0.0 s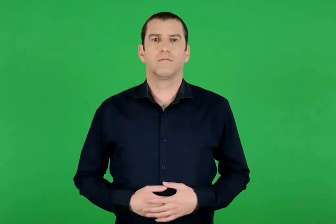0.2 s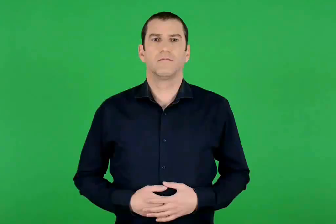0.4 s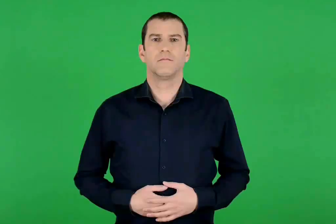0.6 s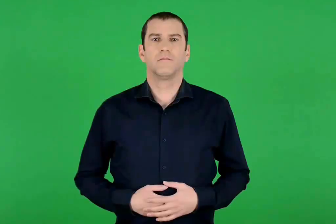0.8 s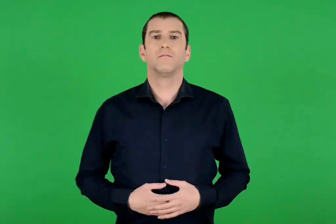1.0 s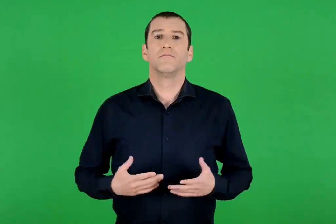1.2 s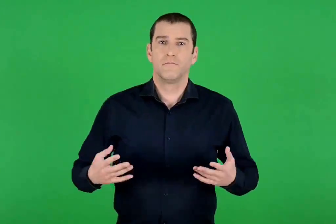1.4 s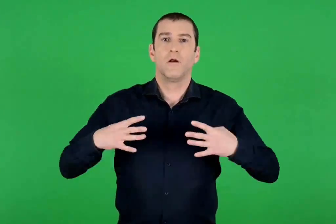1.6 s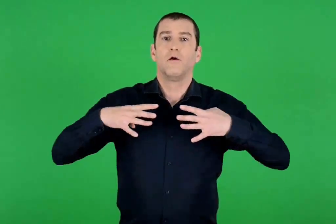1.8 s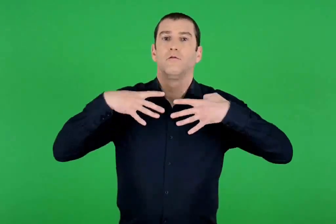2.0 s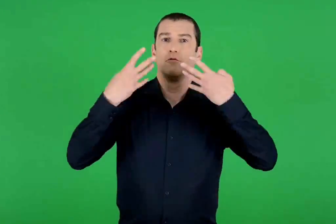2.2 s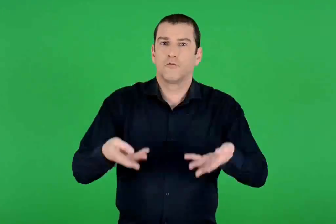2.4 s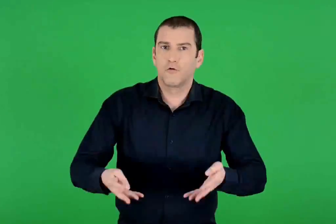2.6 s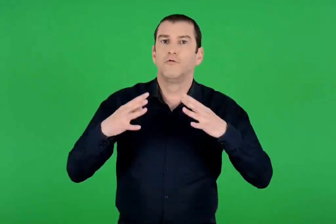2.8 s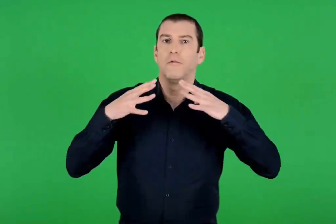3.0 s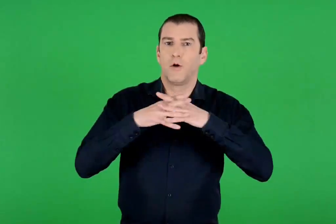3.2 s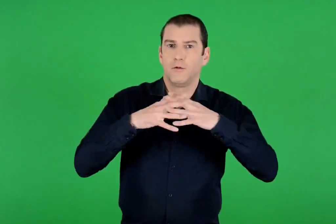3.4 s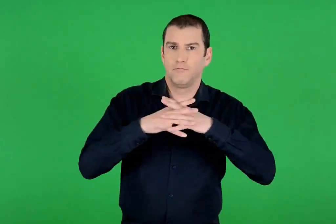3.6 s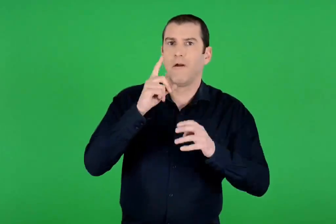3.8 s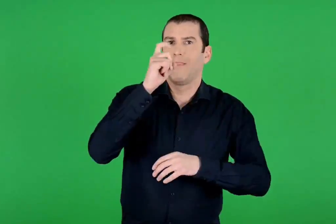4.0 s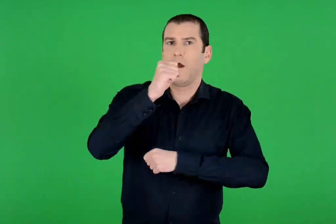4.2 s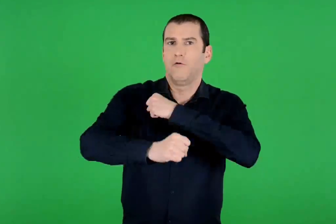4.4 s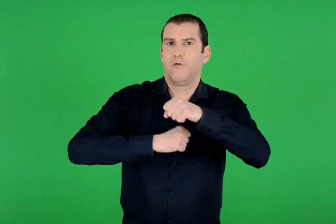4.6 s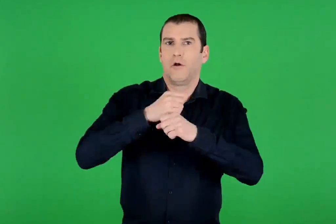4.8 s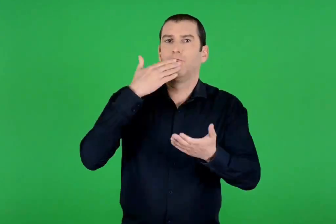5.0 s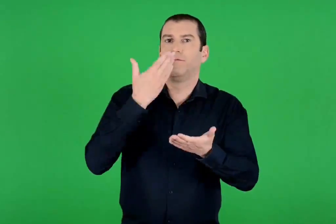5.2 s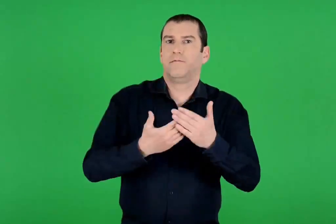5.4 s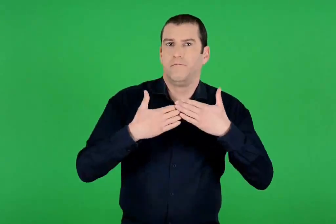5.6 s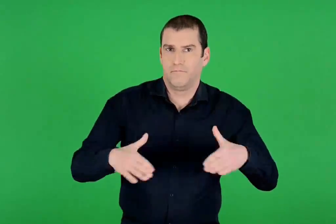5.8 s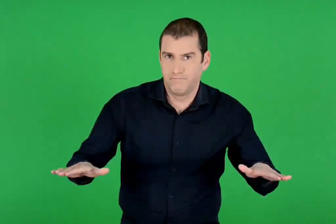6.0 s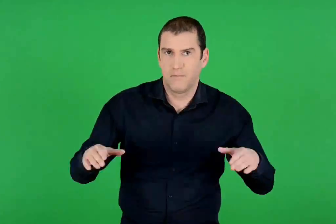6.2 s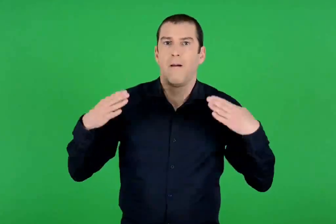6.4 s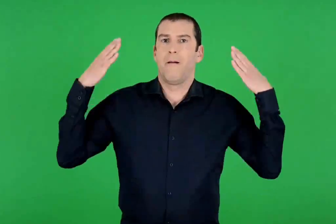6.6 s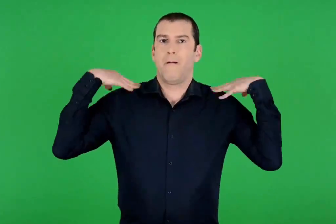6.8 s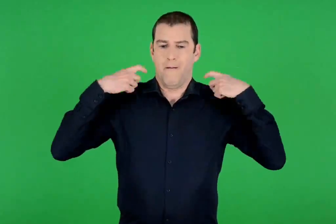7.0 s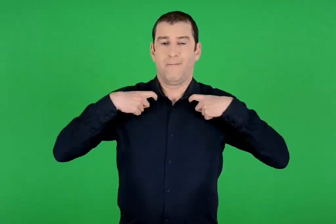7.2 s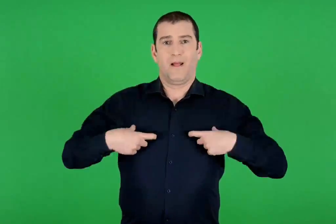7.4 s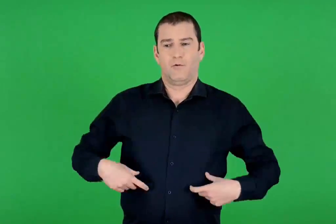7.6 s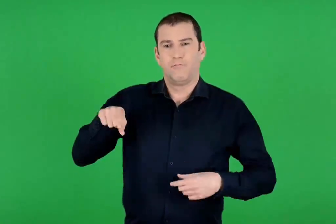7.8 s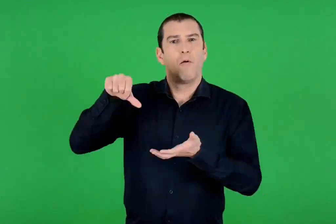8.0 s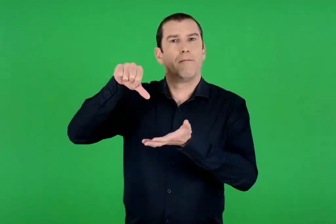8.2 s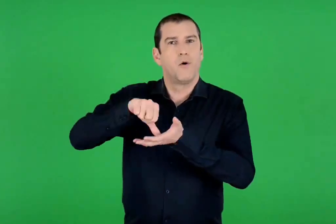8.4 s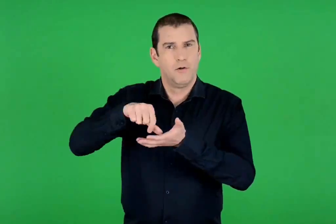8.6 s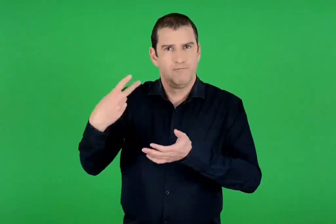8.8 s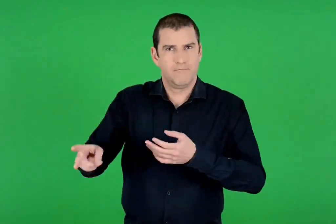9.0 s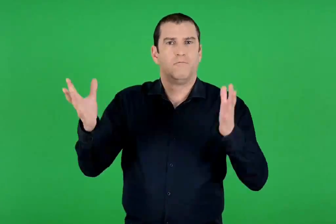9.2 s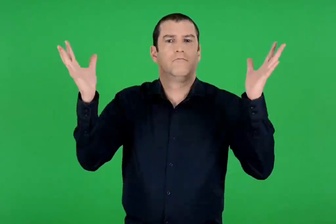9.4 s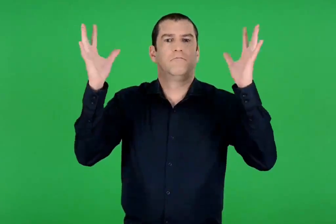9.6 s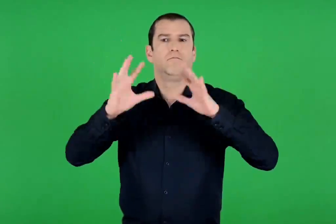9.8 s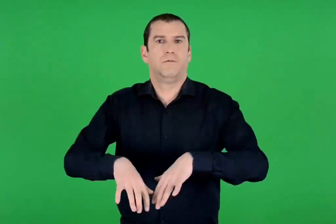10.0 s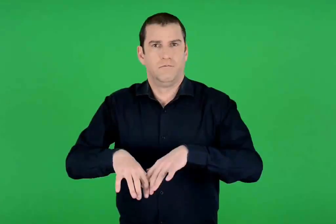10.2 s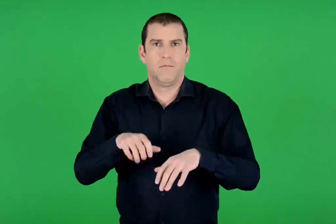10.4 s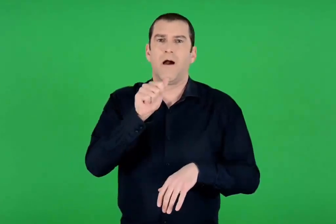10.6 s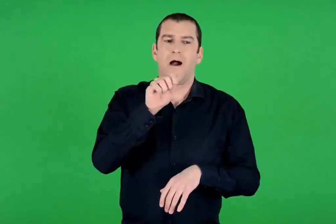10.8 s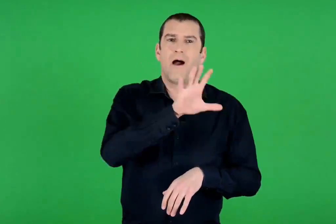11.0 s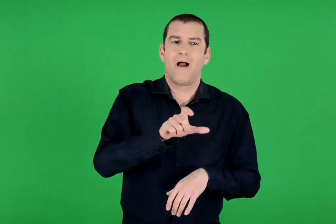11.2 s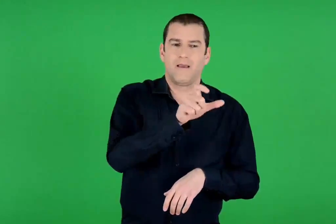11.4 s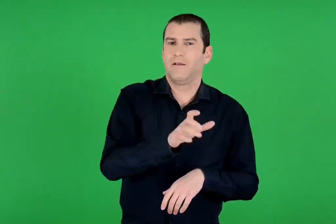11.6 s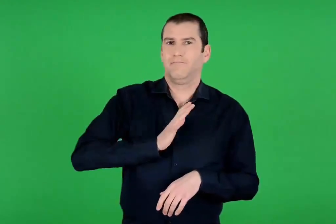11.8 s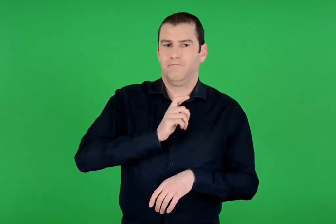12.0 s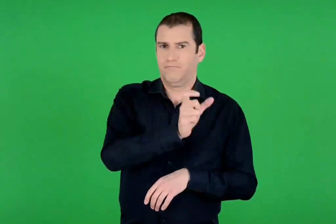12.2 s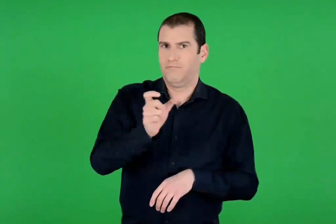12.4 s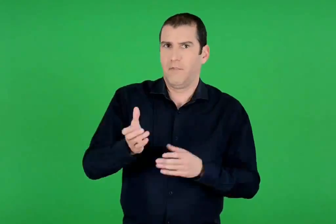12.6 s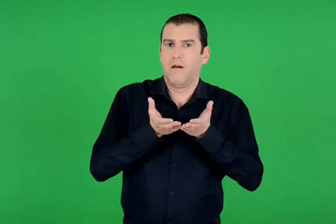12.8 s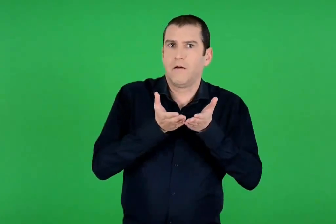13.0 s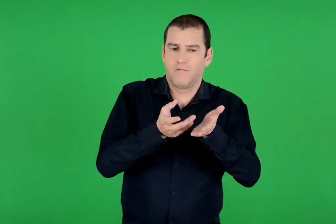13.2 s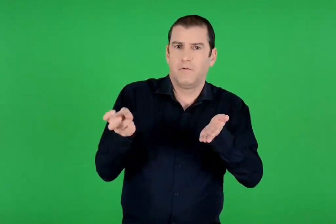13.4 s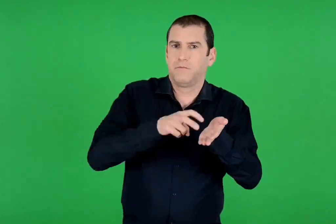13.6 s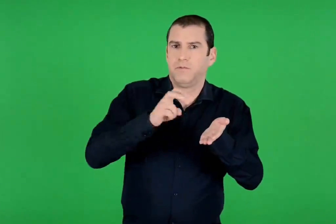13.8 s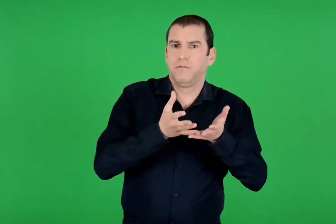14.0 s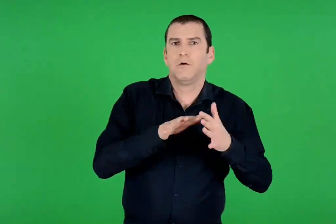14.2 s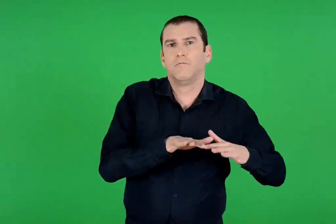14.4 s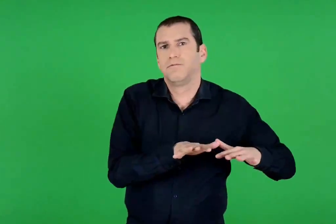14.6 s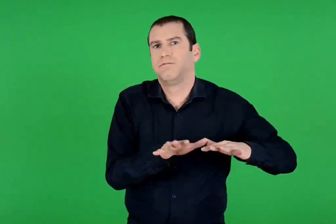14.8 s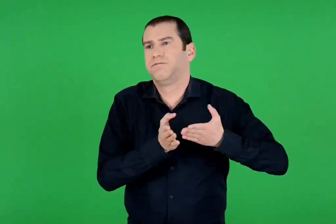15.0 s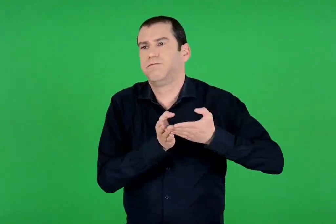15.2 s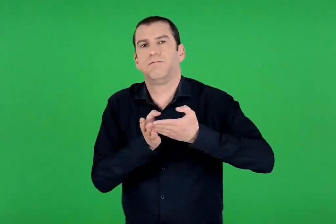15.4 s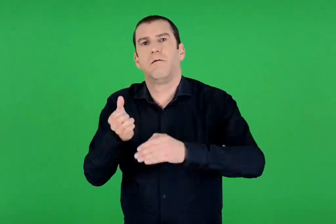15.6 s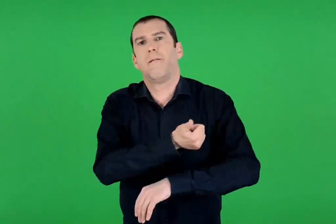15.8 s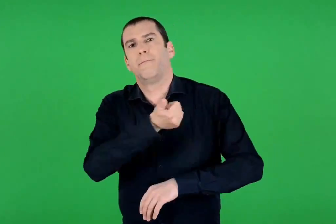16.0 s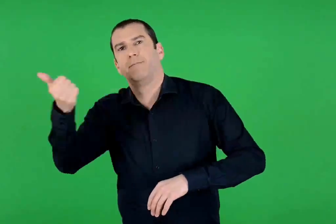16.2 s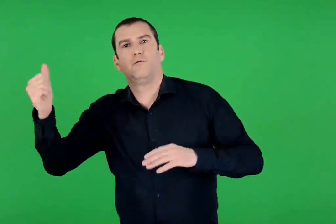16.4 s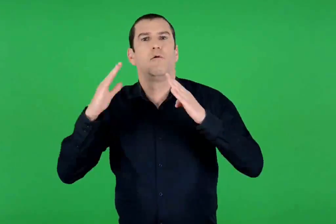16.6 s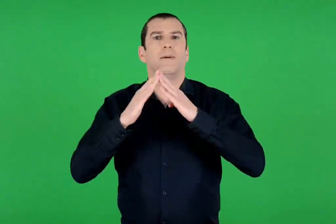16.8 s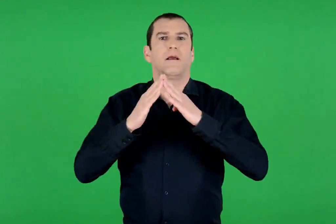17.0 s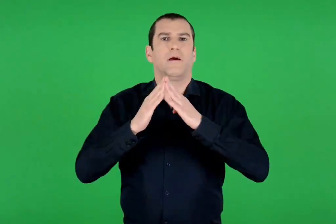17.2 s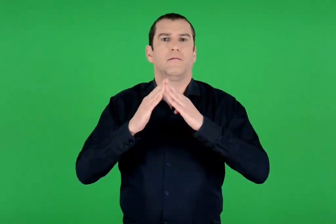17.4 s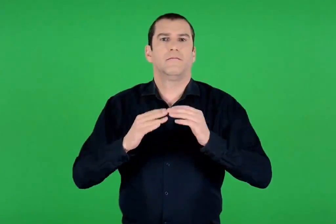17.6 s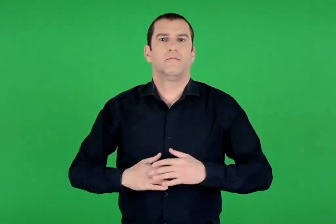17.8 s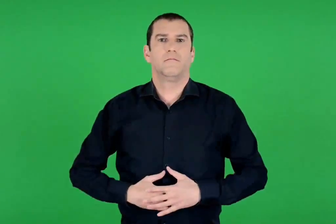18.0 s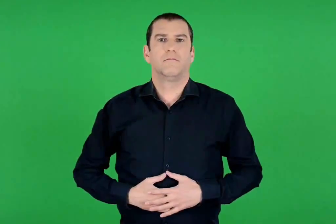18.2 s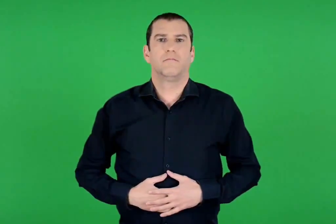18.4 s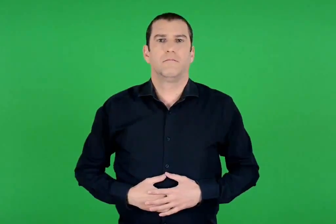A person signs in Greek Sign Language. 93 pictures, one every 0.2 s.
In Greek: αφού έπεσε η πόλη του πρίαμου και τέλειωσε ο δεκάχρονος τρωικός πόλεμος , ξεκίνησαν τα πλοία των αχαιών , για να γυρίσουν στην πατρίδα
